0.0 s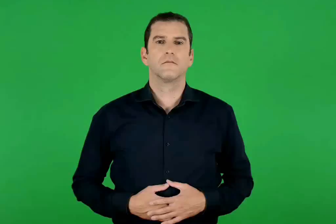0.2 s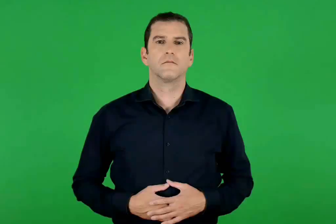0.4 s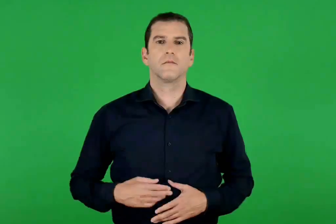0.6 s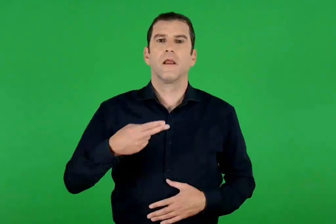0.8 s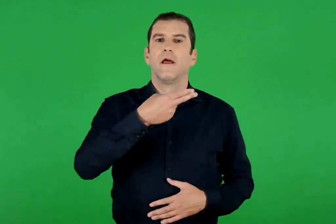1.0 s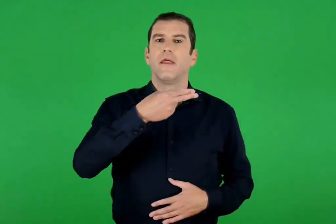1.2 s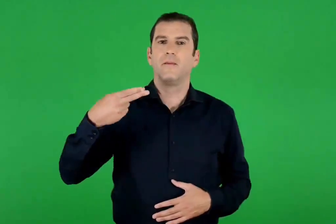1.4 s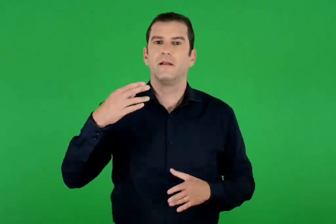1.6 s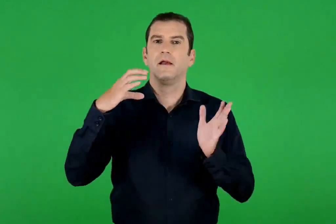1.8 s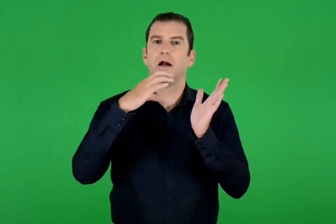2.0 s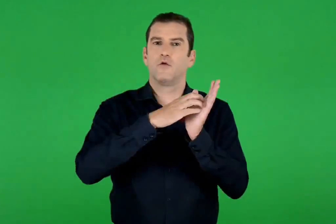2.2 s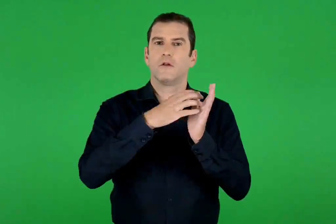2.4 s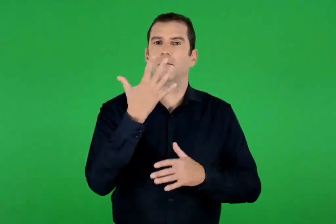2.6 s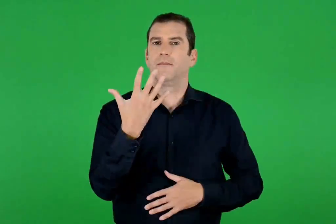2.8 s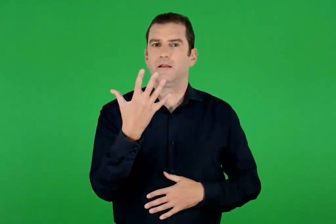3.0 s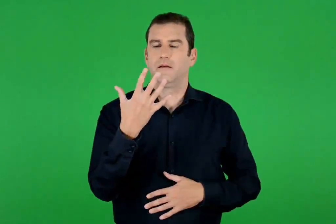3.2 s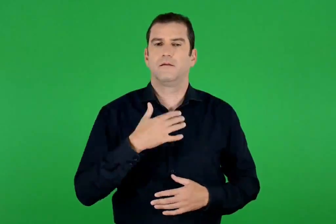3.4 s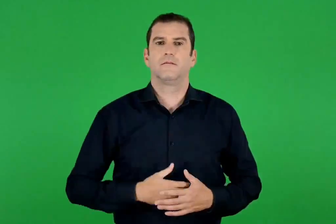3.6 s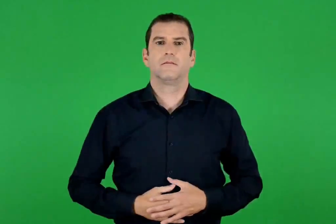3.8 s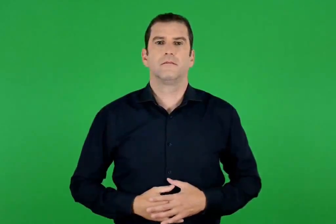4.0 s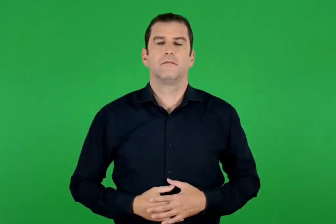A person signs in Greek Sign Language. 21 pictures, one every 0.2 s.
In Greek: θεματική ενότητα 5
